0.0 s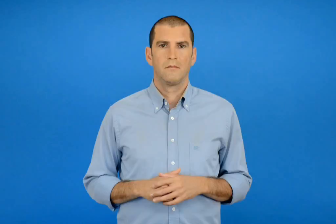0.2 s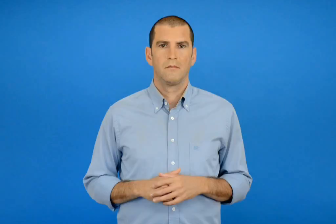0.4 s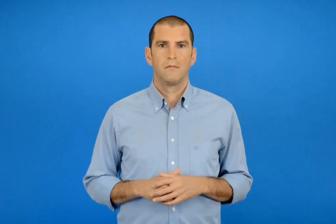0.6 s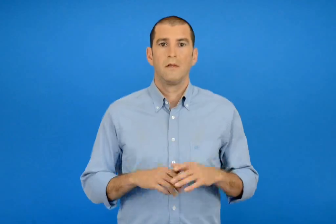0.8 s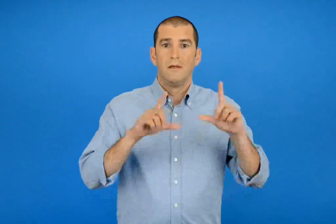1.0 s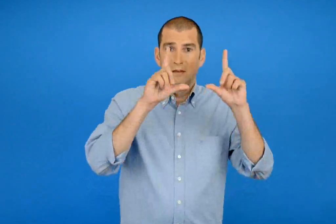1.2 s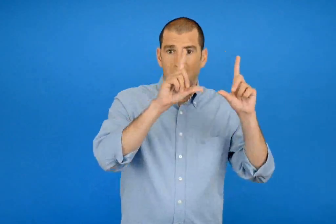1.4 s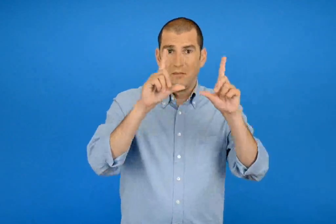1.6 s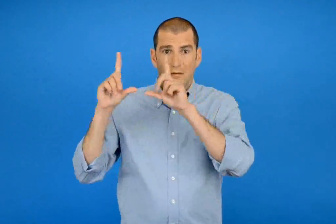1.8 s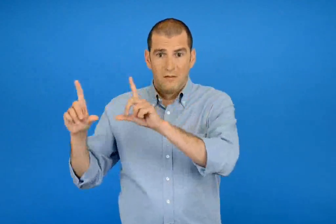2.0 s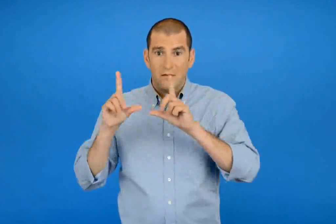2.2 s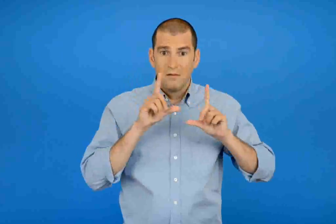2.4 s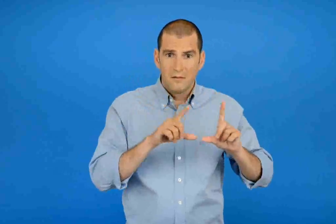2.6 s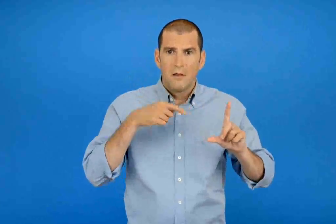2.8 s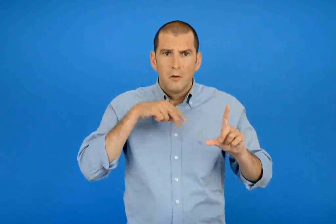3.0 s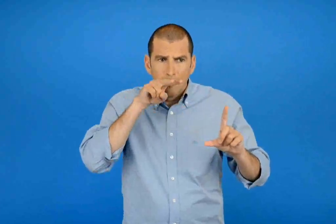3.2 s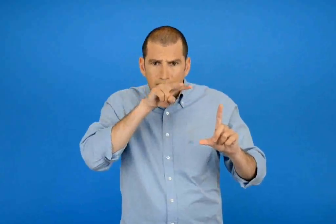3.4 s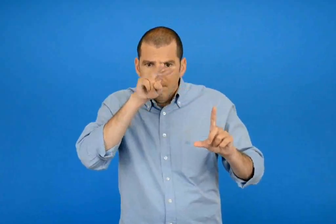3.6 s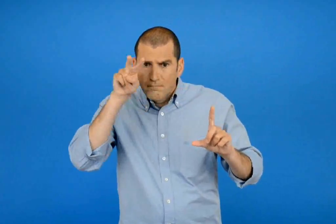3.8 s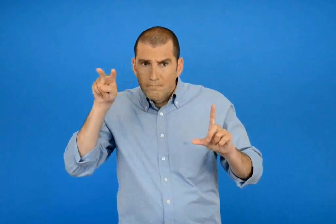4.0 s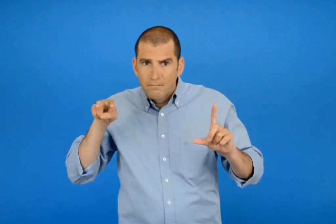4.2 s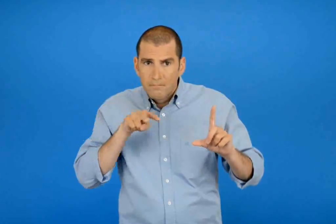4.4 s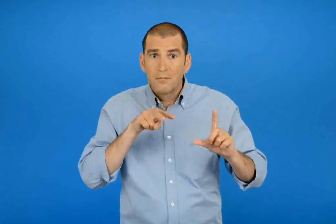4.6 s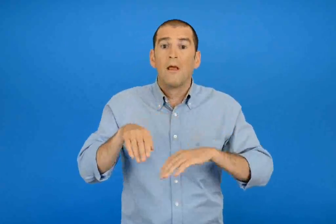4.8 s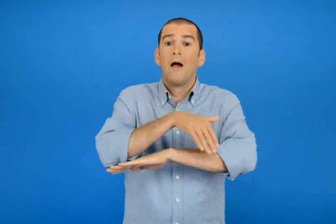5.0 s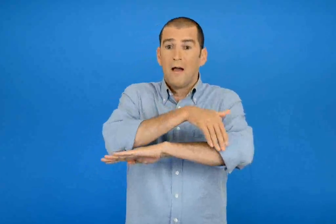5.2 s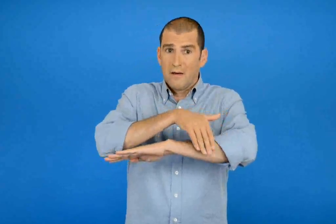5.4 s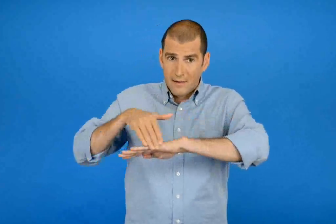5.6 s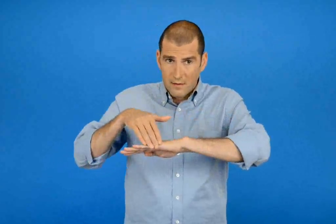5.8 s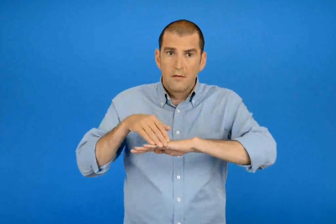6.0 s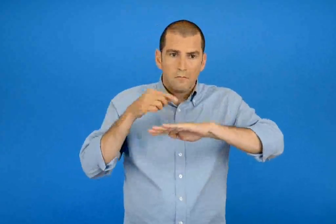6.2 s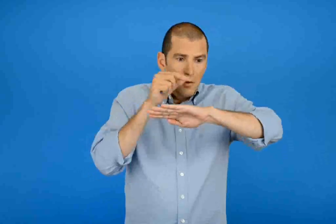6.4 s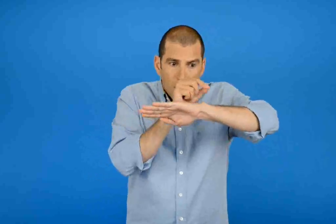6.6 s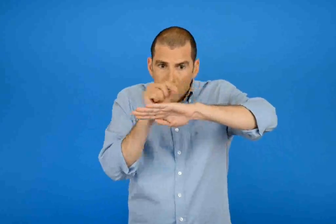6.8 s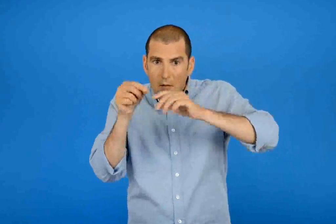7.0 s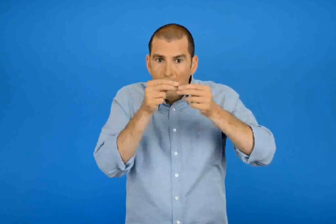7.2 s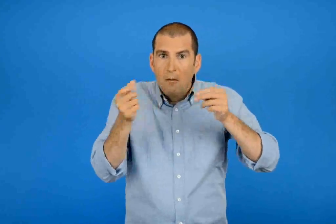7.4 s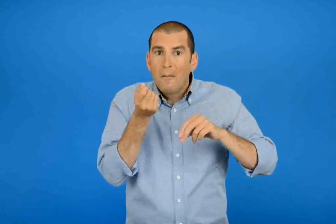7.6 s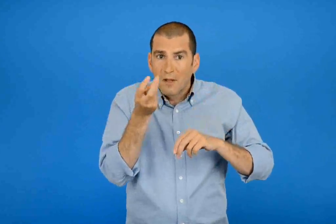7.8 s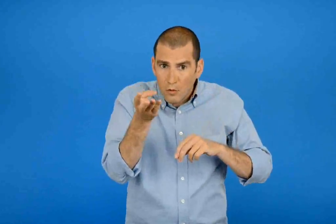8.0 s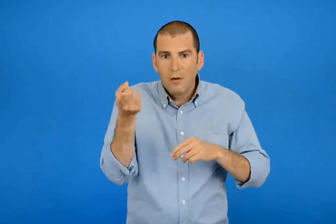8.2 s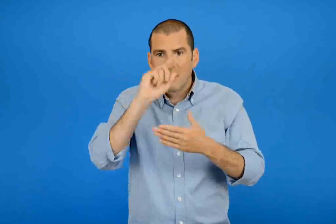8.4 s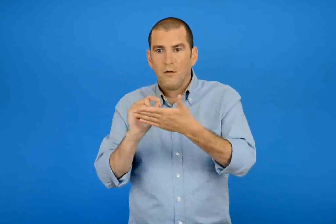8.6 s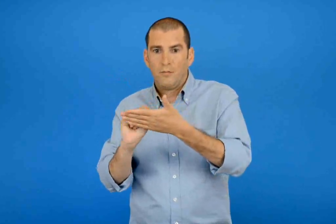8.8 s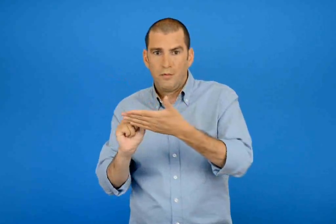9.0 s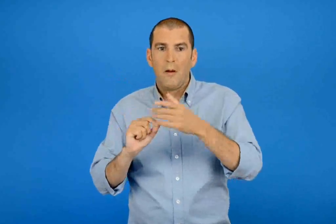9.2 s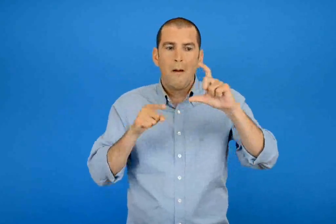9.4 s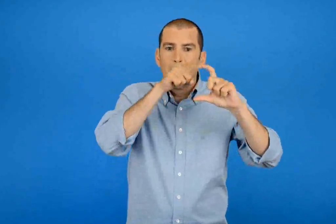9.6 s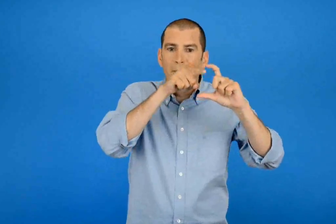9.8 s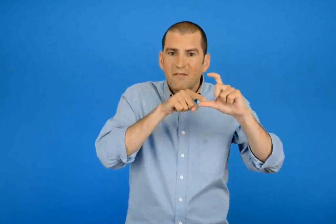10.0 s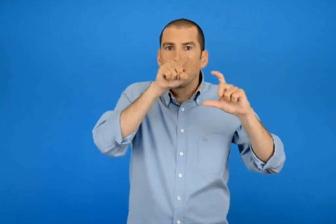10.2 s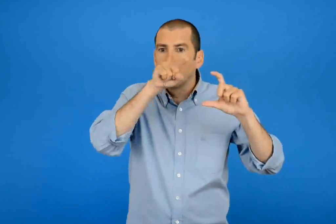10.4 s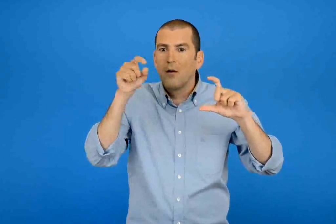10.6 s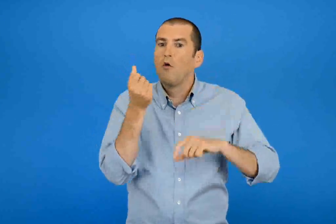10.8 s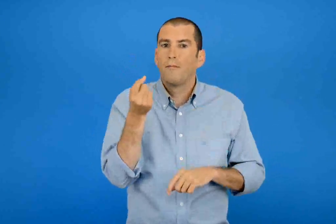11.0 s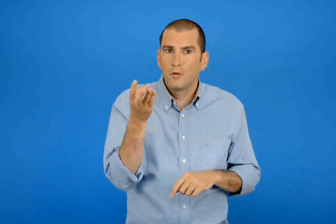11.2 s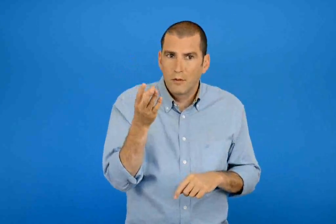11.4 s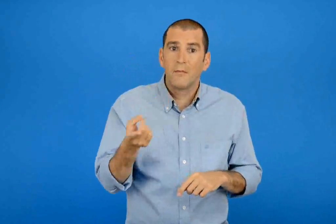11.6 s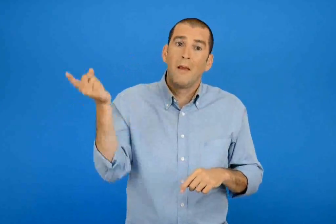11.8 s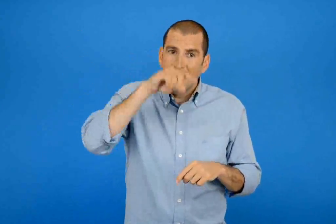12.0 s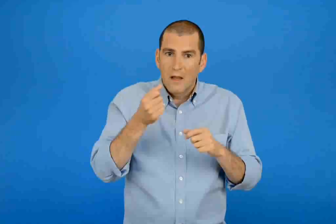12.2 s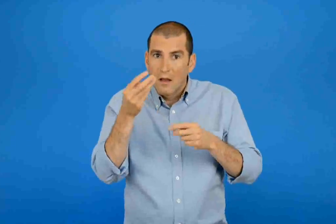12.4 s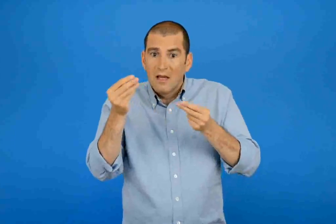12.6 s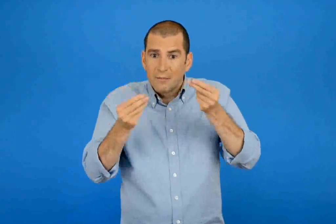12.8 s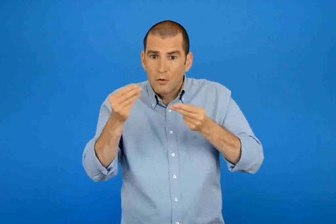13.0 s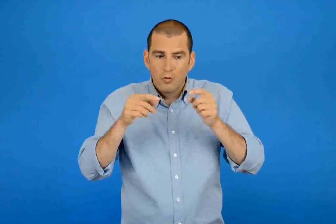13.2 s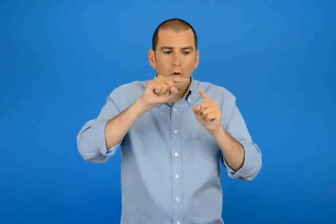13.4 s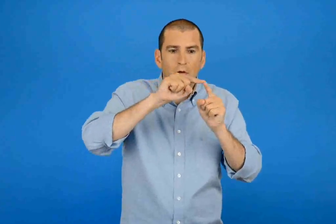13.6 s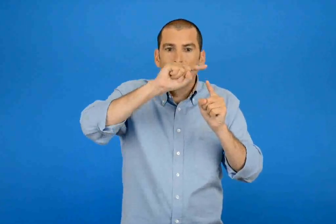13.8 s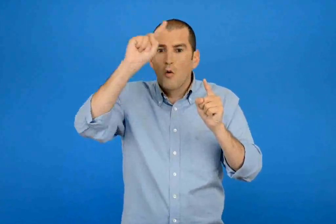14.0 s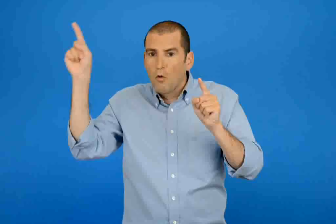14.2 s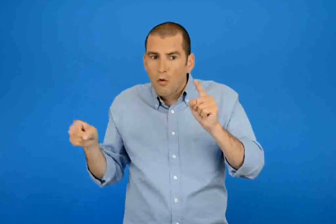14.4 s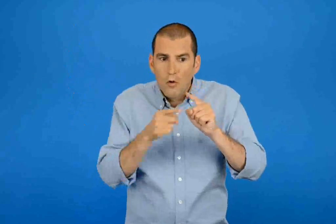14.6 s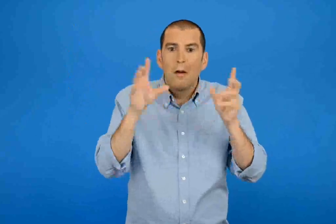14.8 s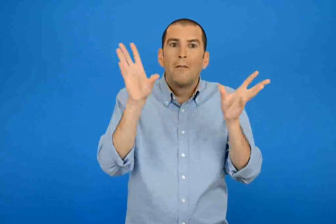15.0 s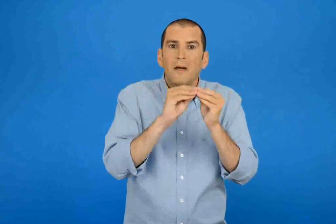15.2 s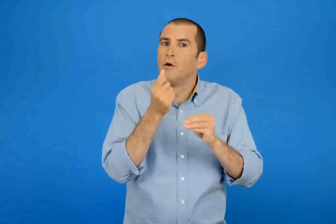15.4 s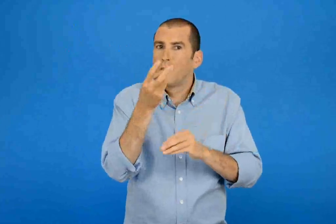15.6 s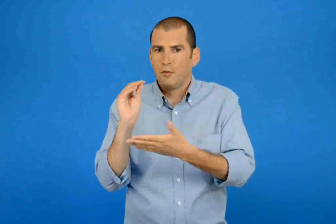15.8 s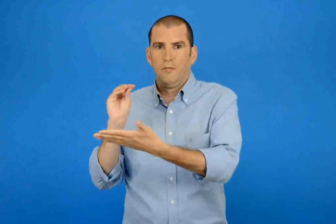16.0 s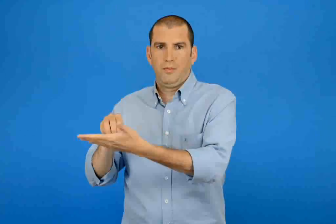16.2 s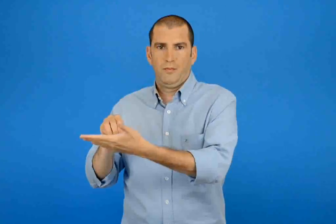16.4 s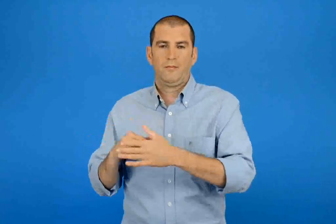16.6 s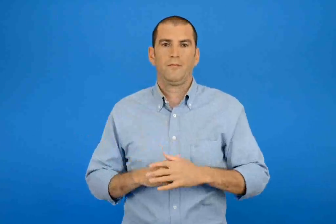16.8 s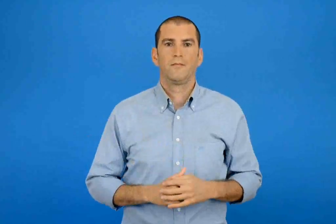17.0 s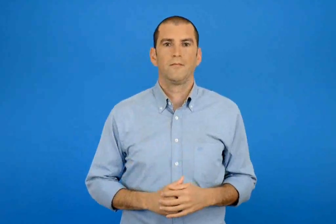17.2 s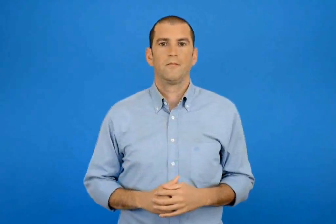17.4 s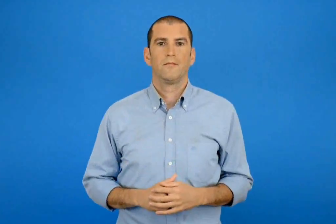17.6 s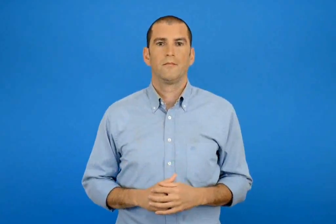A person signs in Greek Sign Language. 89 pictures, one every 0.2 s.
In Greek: παρατηρώ προσεχτικά με το χάρακα μετρώ και γραφώ πόσα εκατοστόμετρα είναι η πλευρά του κάθε σχήματος υπολογίζω το μήκος που έχει η περίμετρος κάθε σχήματος
